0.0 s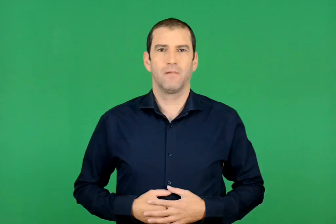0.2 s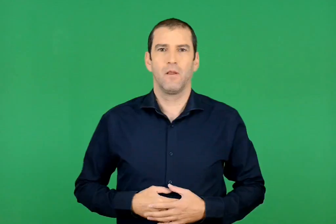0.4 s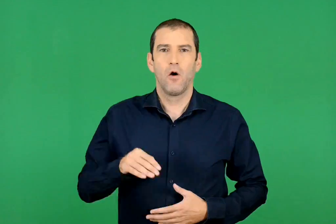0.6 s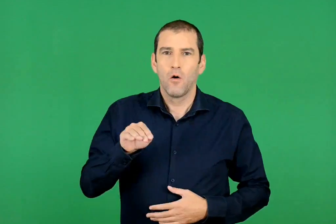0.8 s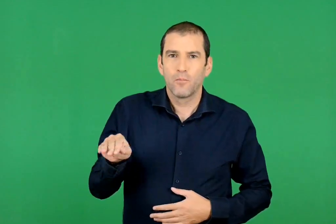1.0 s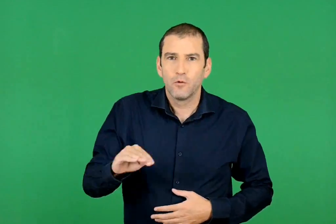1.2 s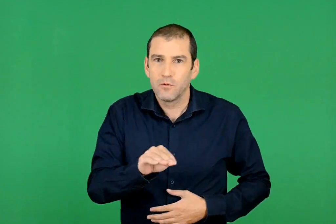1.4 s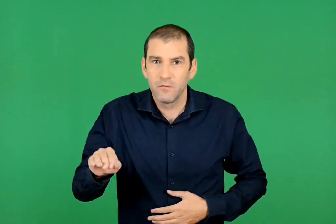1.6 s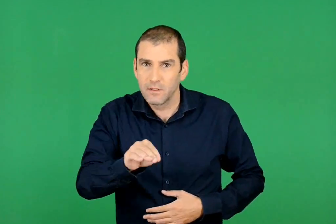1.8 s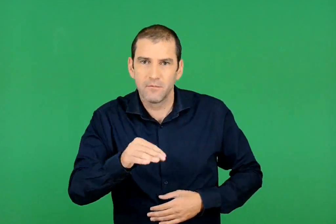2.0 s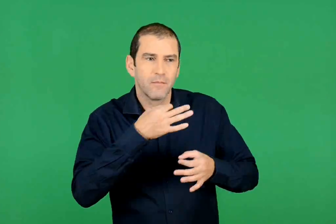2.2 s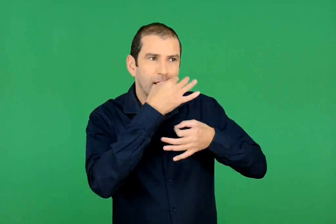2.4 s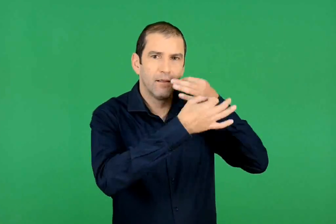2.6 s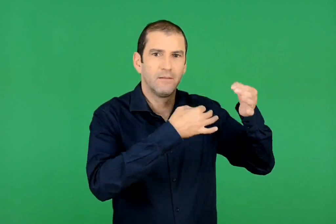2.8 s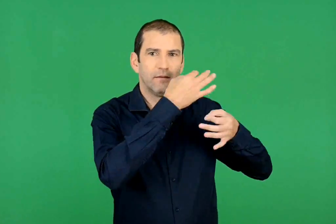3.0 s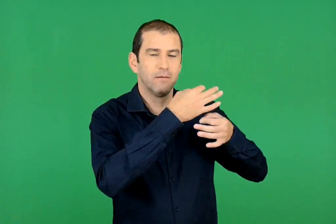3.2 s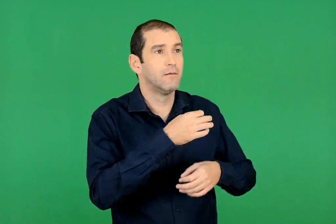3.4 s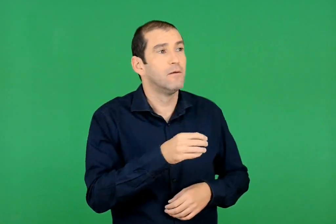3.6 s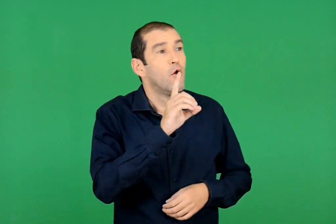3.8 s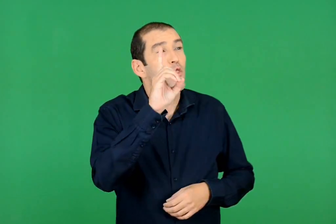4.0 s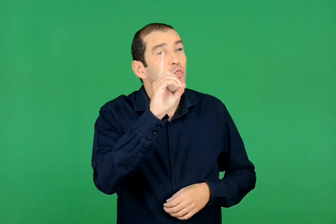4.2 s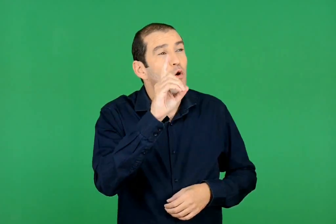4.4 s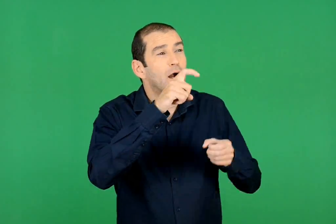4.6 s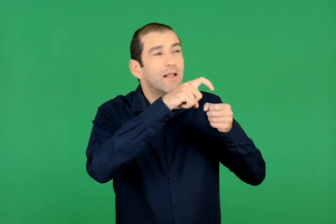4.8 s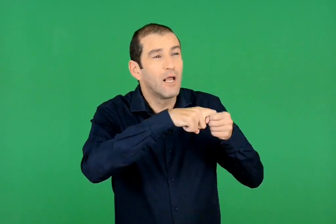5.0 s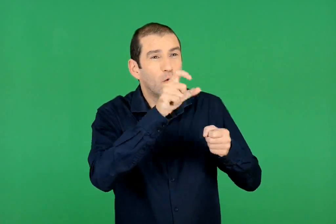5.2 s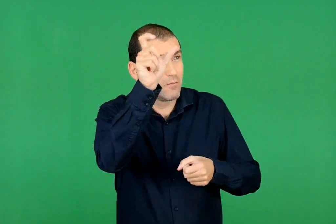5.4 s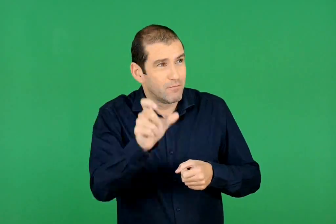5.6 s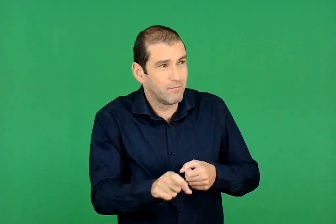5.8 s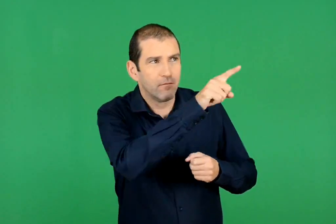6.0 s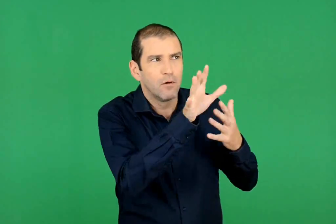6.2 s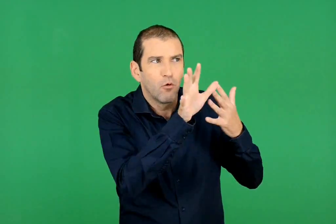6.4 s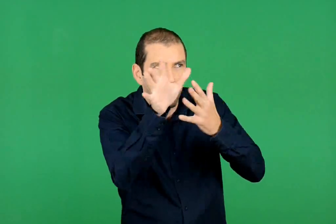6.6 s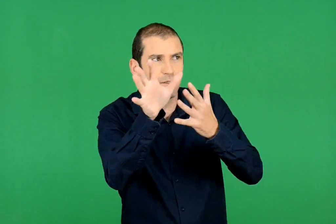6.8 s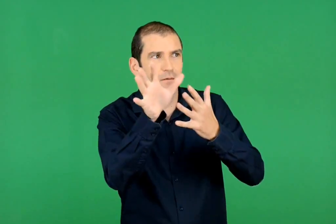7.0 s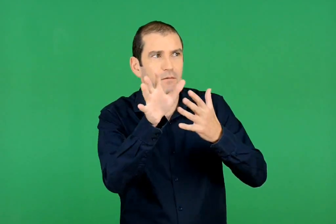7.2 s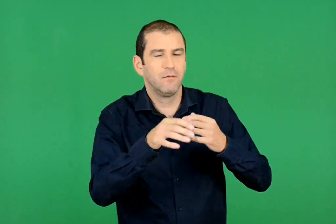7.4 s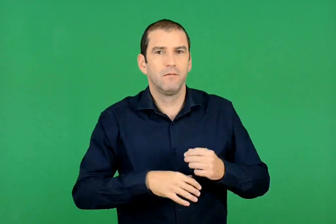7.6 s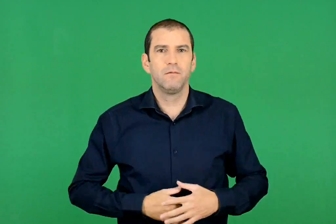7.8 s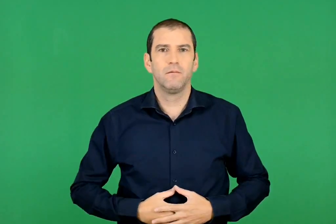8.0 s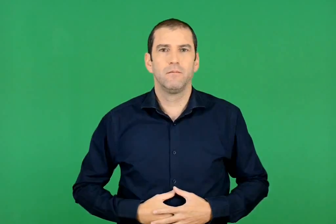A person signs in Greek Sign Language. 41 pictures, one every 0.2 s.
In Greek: να ξεγελάσεις τη δόνα τερηδόνα , εξήγησε ο ποντικοσουρταφέρτας
